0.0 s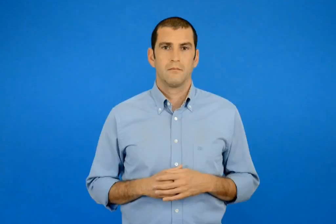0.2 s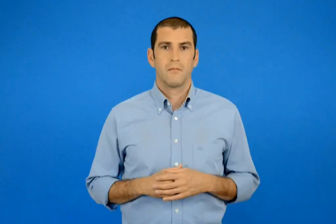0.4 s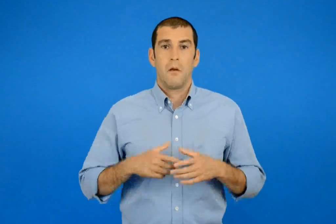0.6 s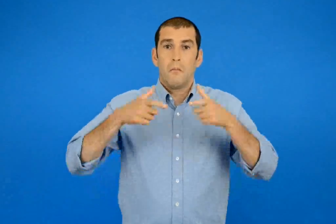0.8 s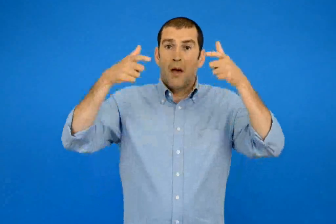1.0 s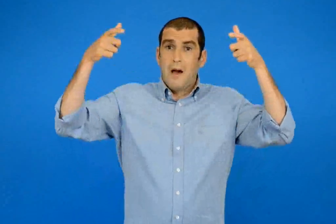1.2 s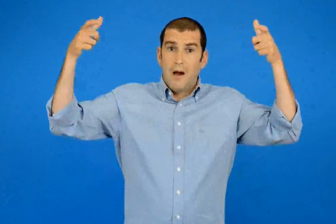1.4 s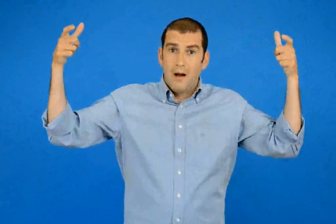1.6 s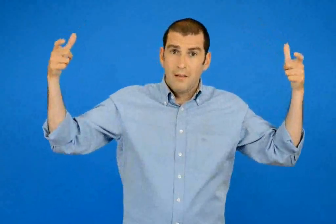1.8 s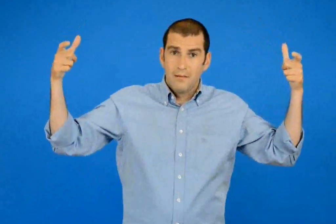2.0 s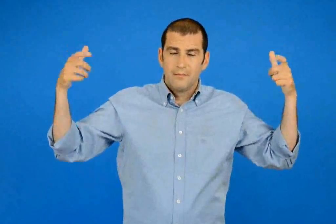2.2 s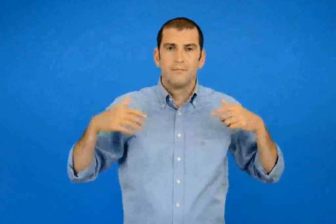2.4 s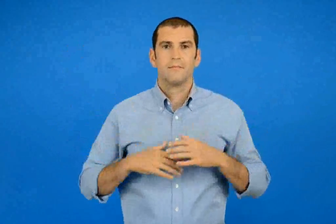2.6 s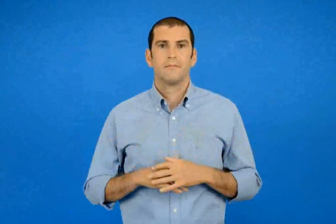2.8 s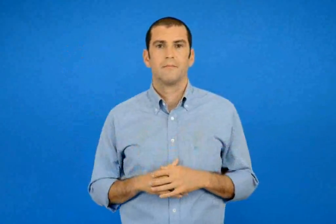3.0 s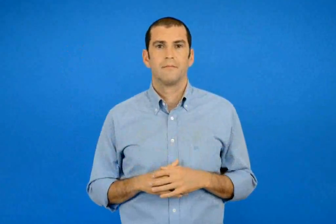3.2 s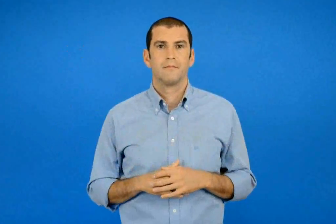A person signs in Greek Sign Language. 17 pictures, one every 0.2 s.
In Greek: μεγάλη
